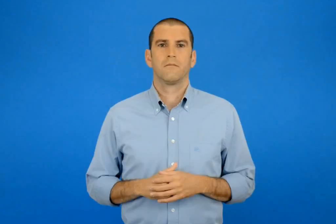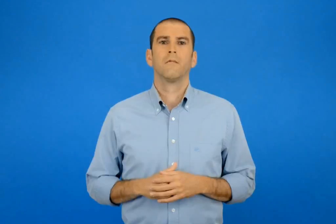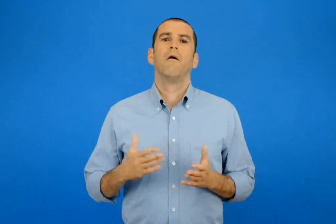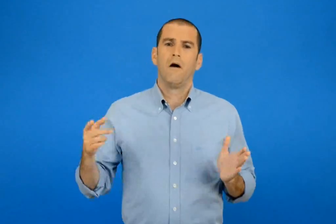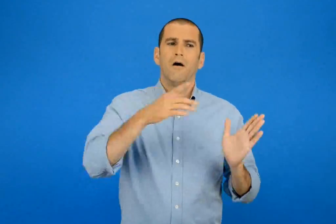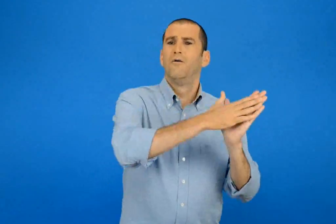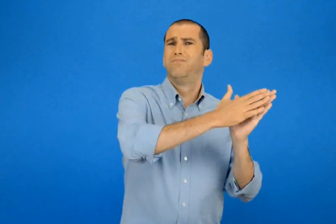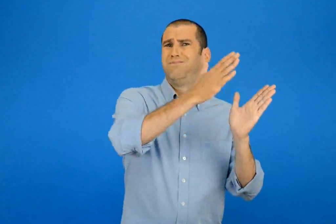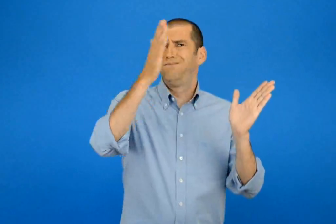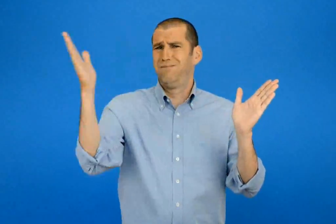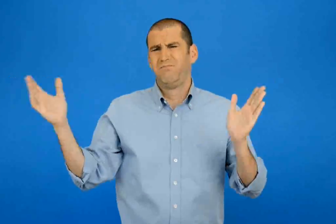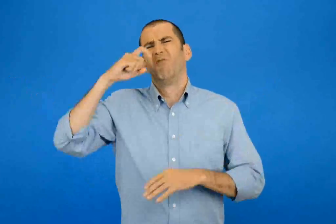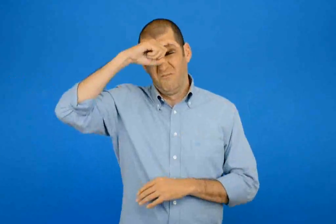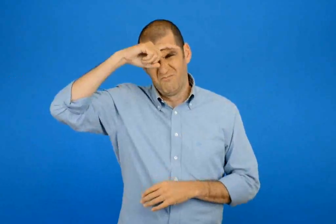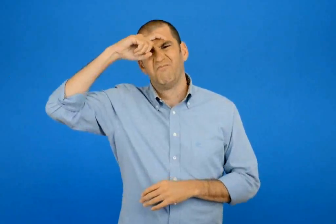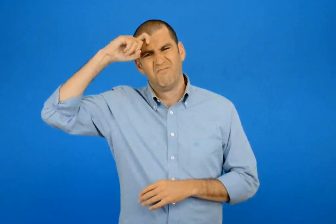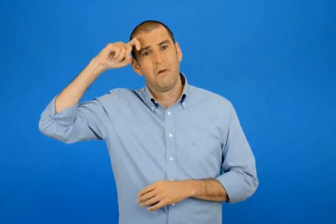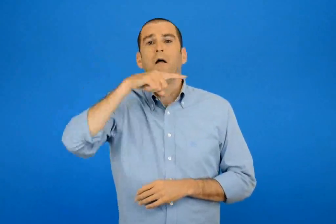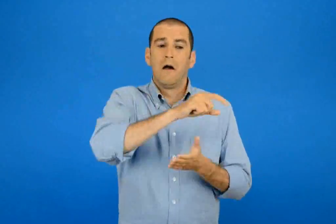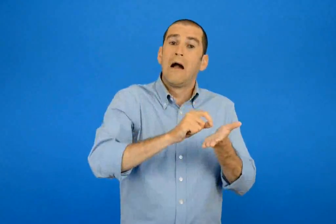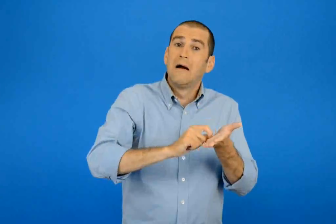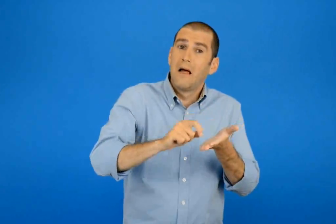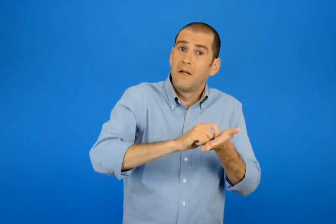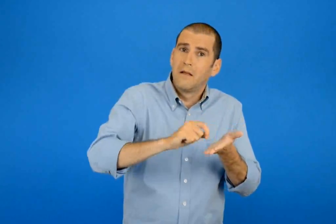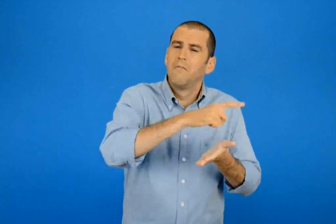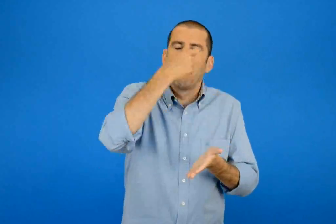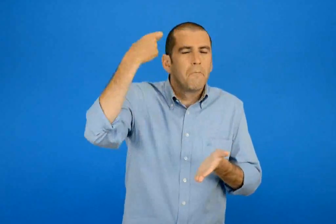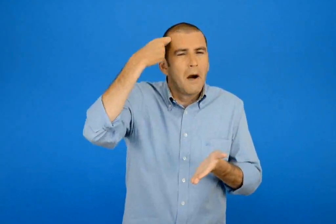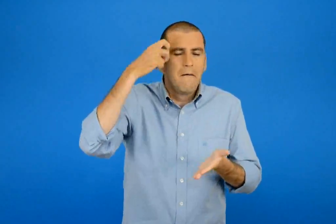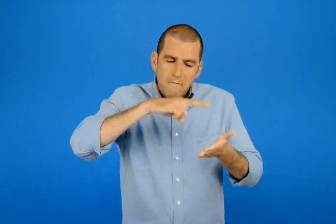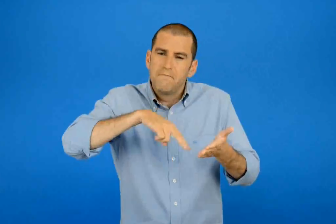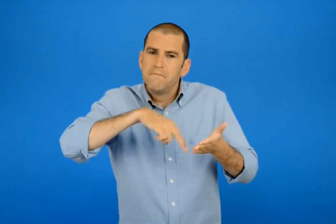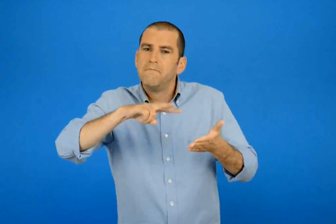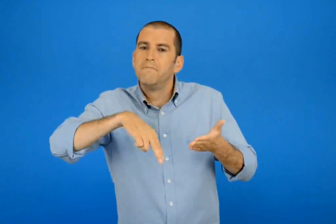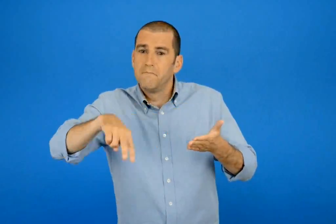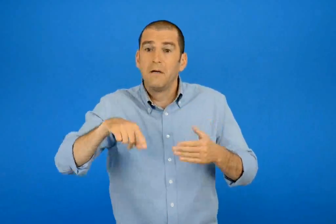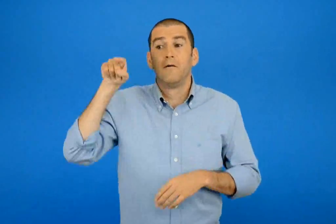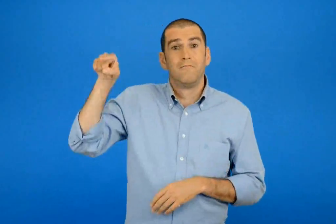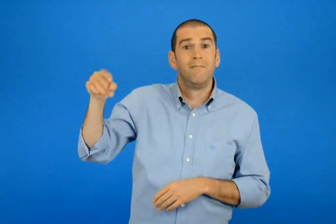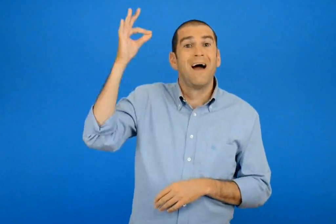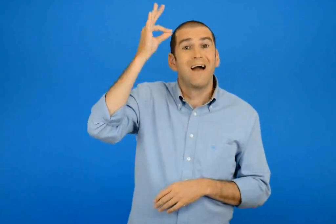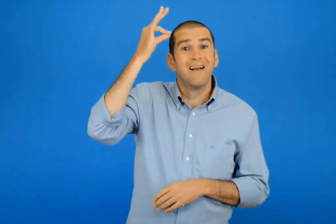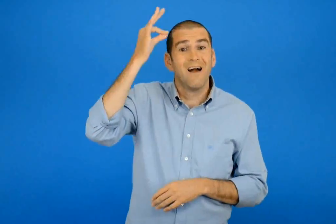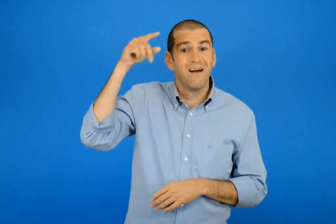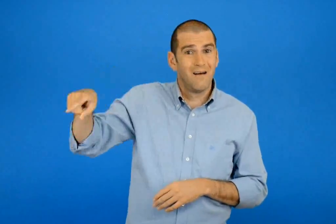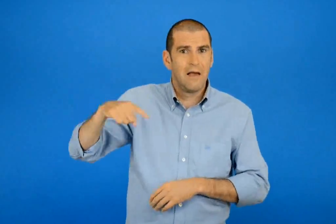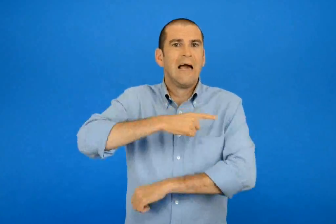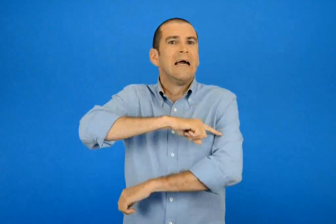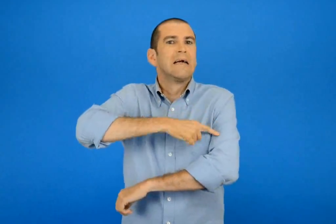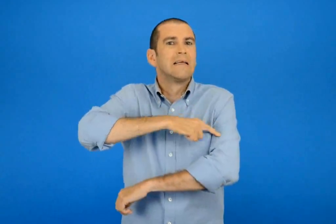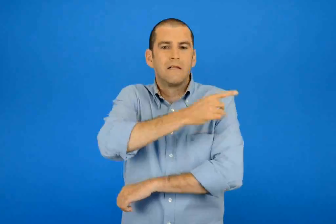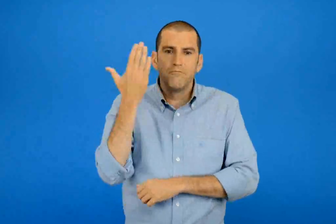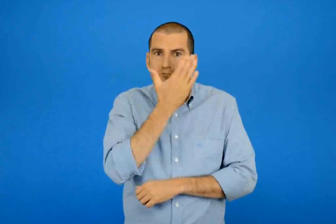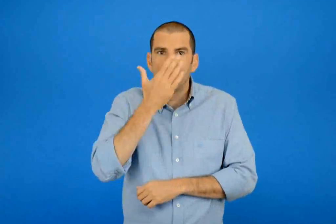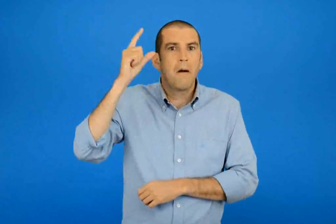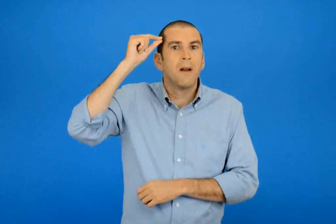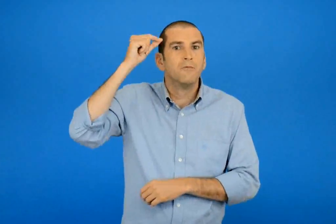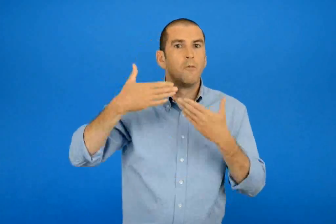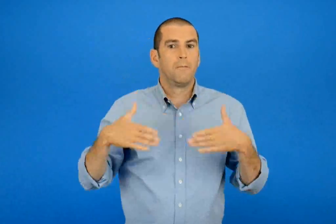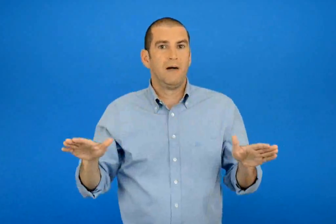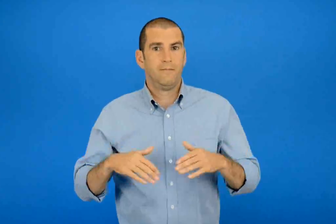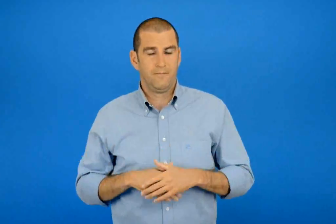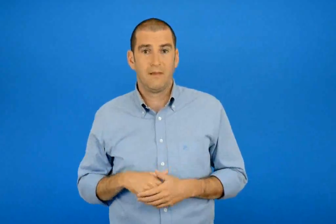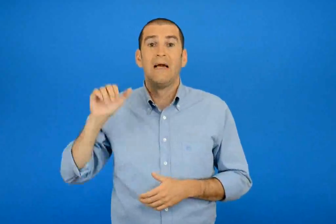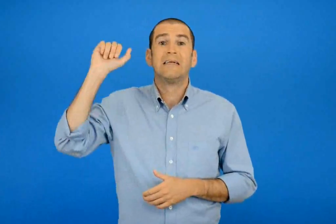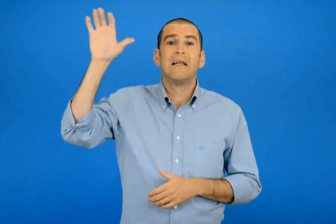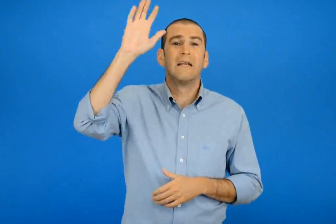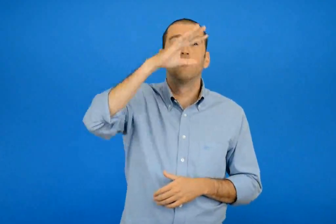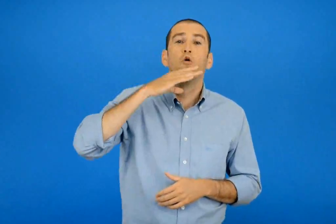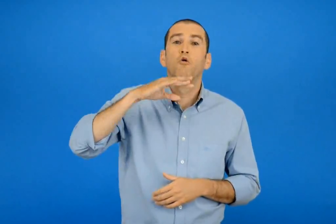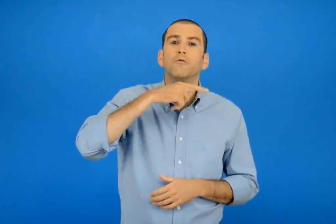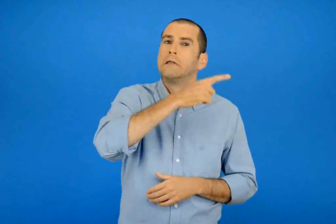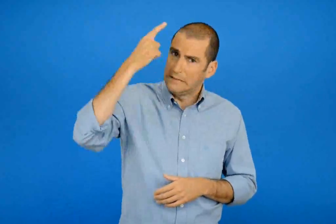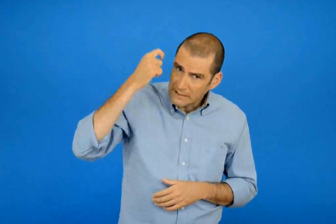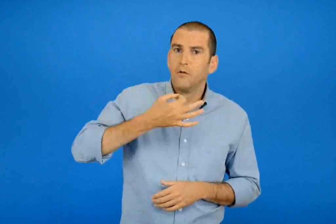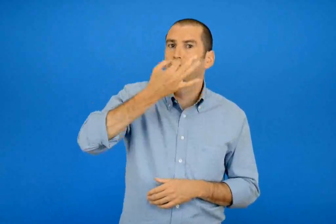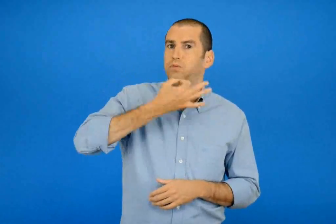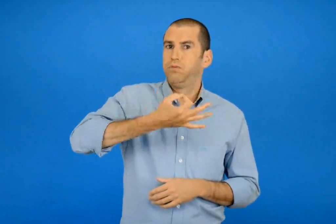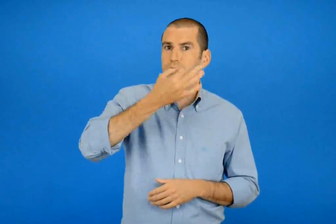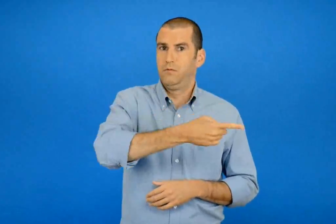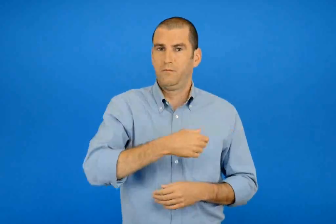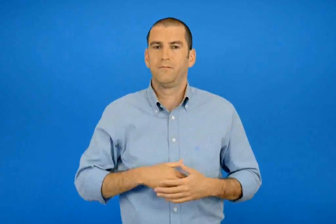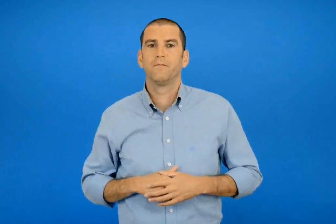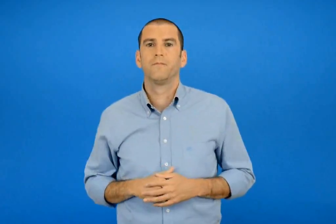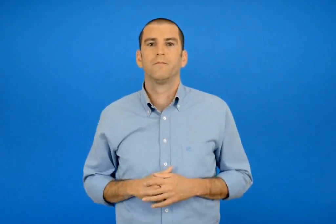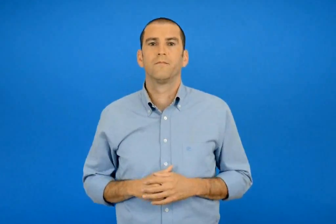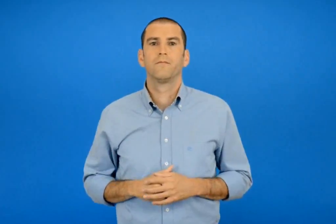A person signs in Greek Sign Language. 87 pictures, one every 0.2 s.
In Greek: αν και έζησε σε δύσκολους καιρούς αγαπούσε τα γράμματα και σπούδασε ιατρική στη γαλιά μιλούσε πολλές ξένες γλώσσες
